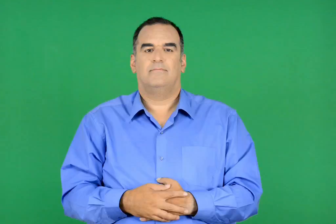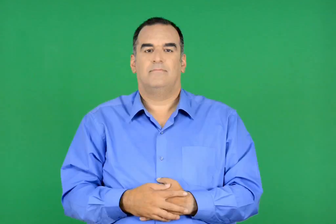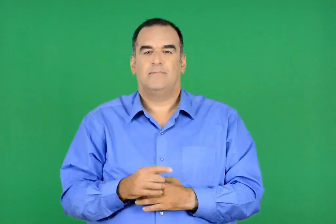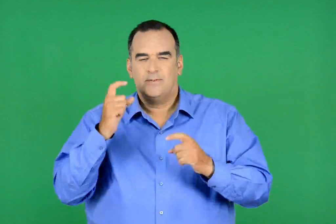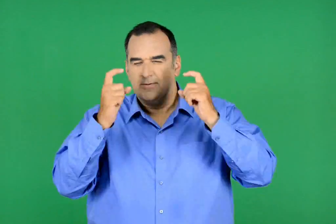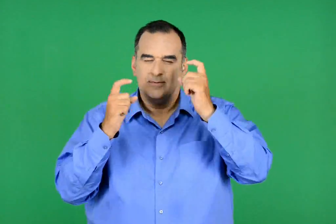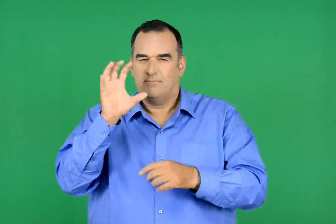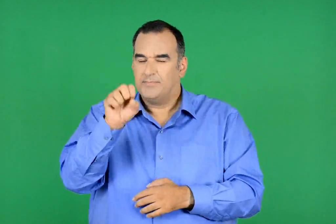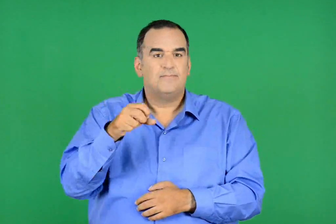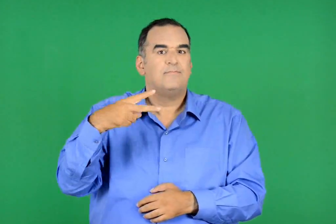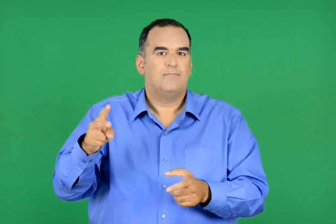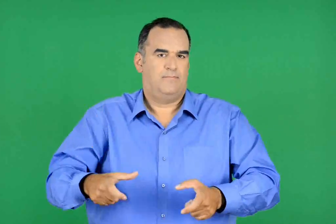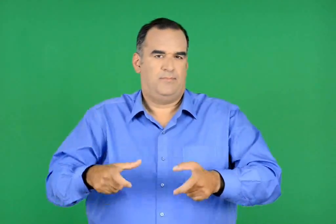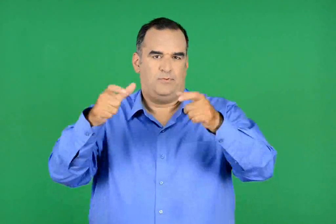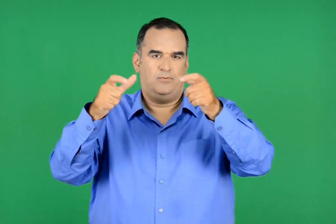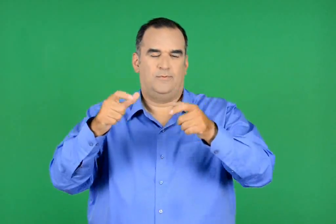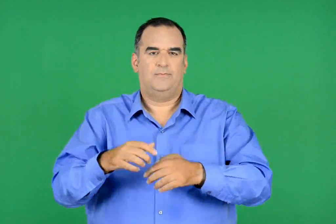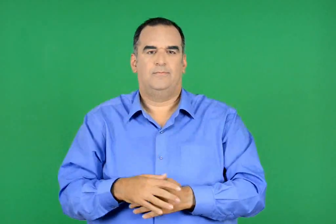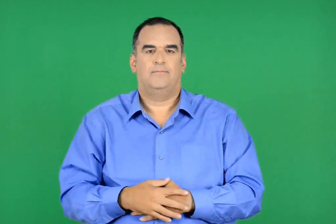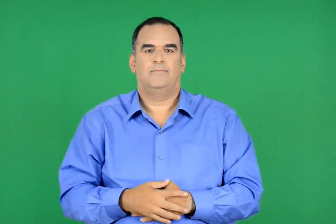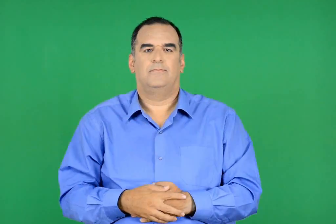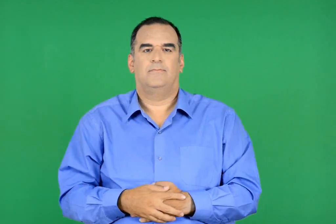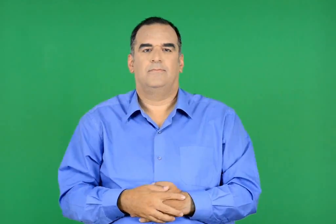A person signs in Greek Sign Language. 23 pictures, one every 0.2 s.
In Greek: το αίνιγμα του πύργου
